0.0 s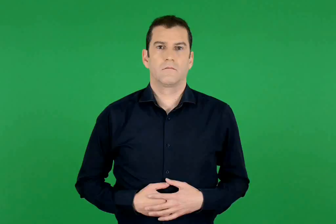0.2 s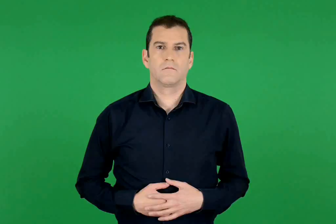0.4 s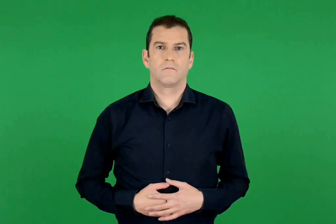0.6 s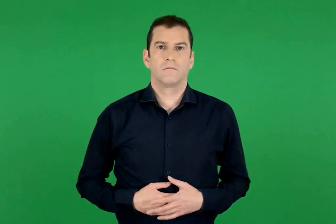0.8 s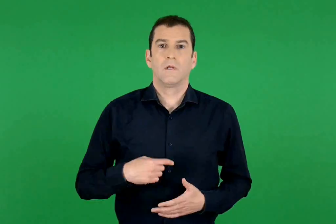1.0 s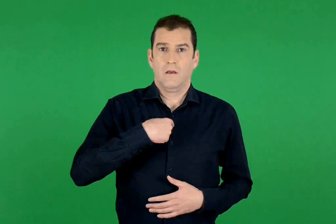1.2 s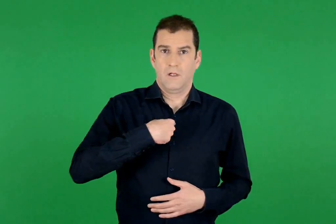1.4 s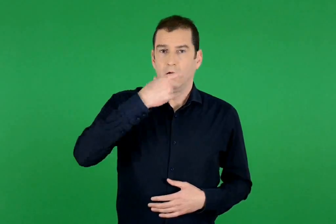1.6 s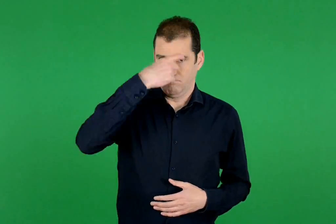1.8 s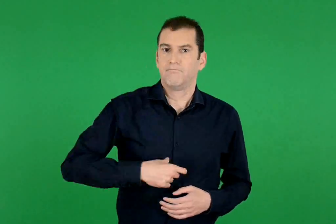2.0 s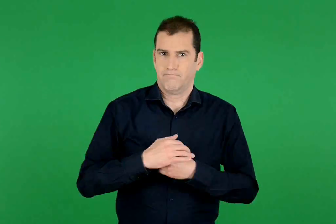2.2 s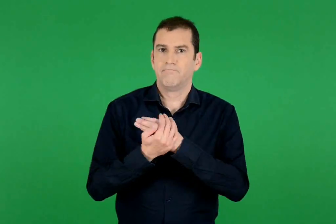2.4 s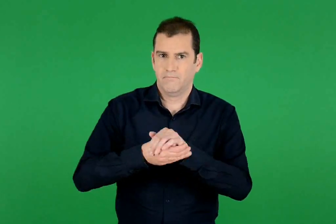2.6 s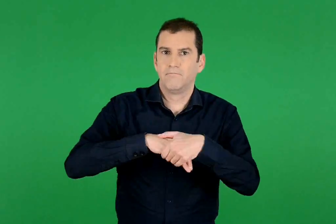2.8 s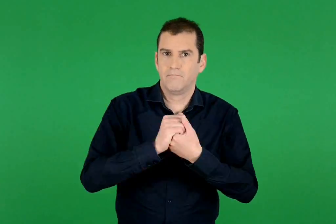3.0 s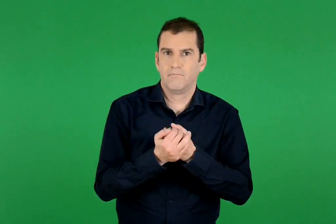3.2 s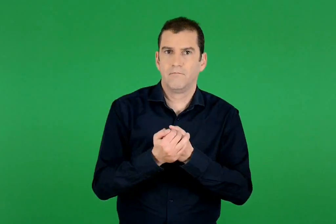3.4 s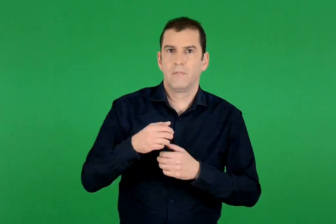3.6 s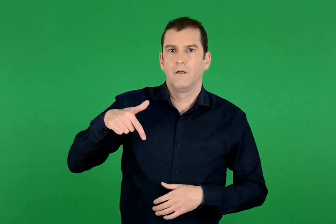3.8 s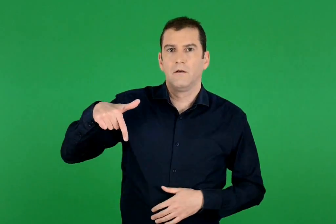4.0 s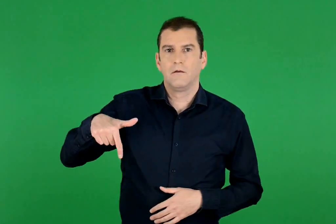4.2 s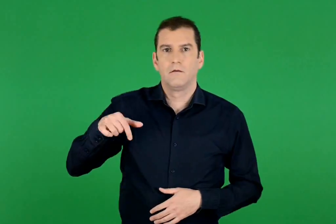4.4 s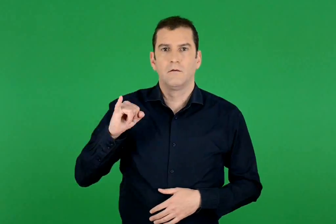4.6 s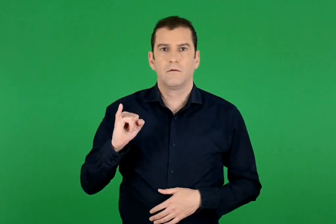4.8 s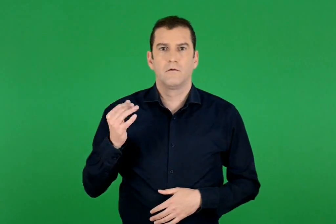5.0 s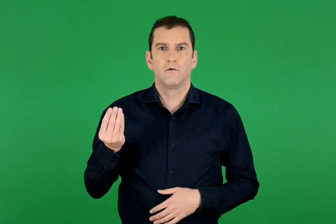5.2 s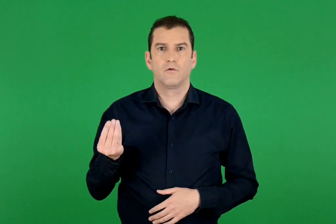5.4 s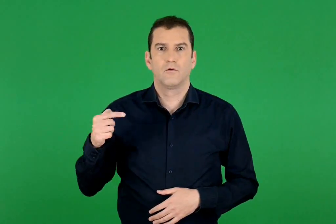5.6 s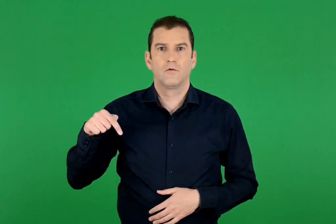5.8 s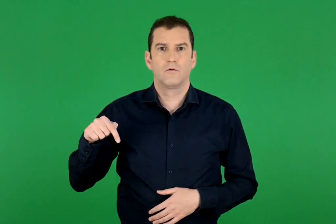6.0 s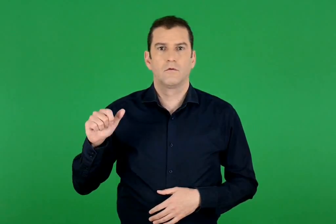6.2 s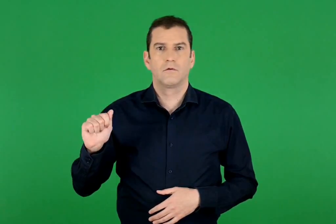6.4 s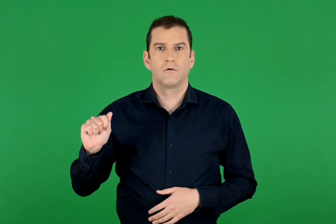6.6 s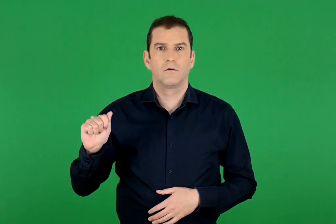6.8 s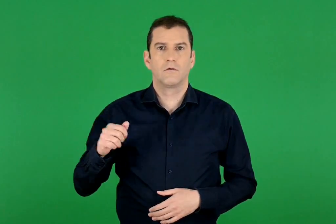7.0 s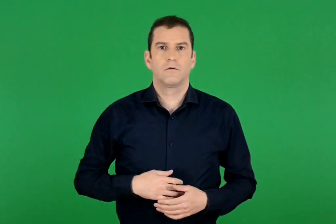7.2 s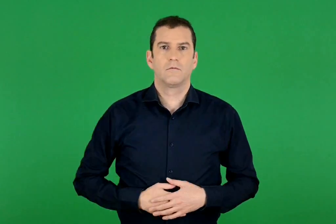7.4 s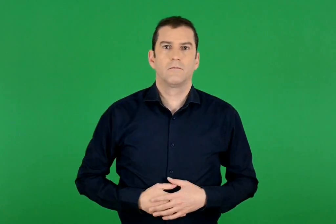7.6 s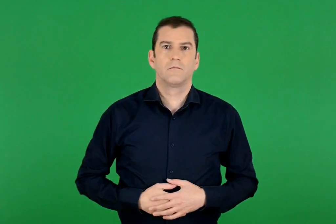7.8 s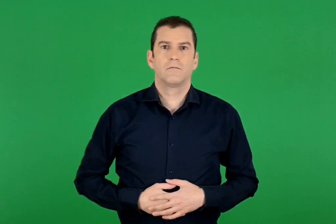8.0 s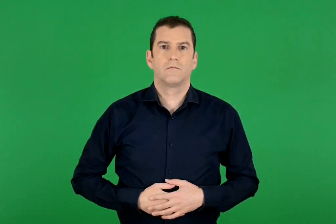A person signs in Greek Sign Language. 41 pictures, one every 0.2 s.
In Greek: εμένα με νοιάζει γιώτα
